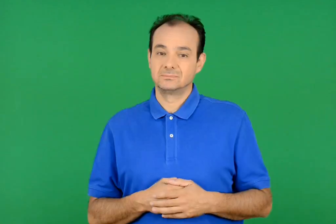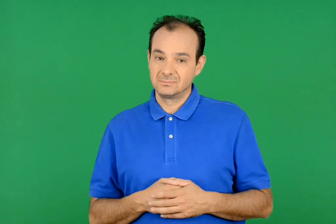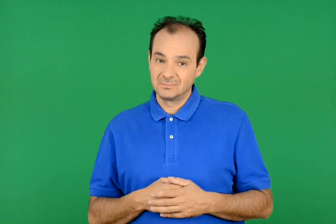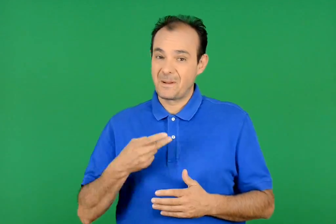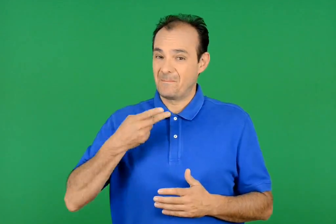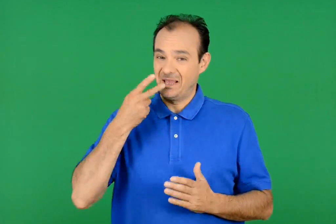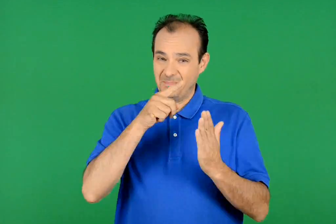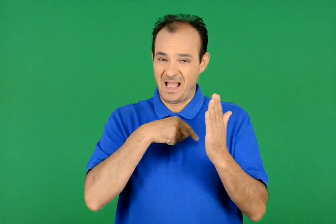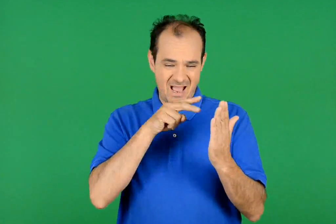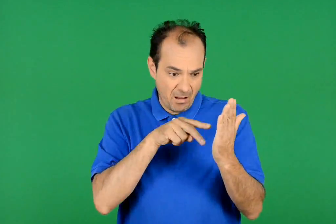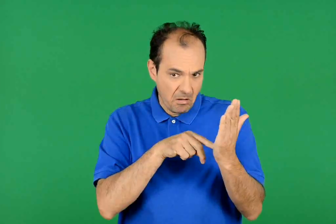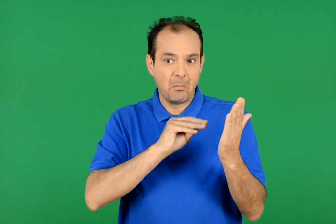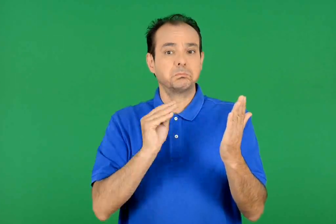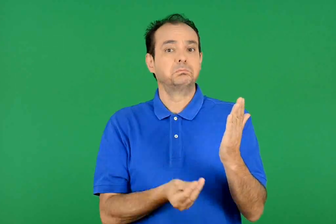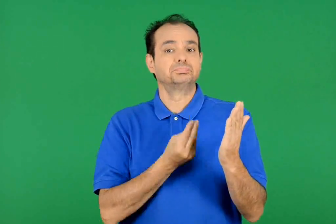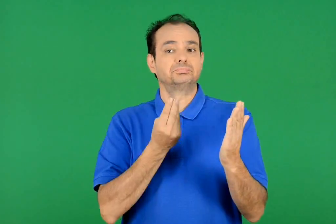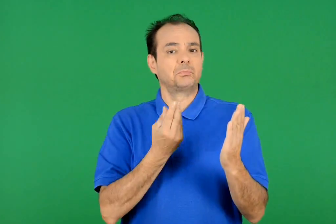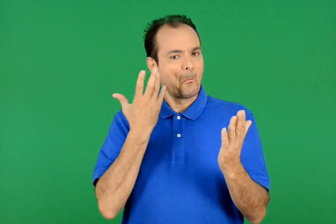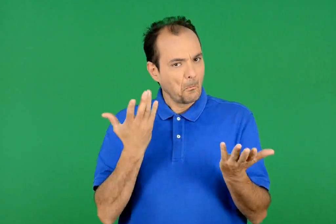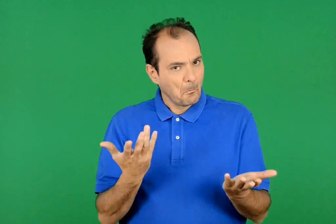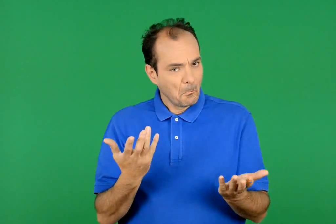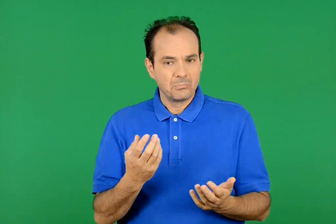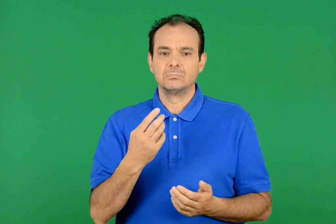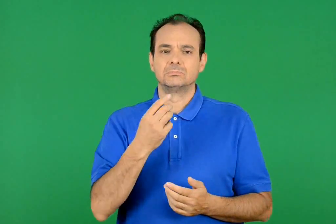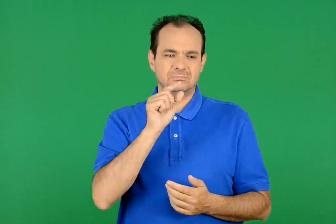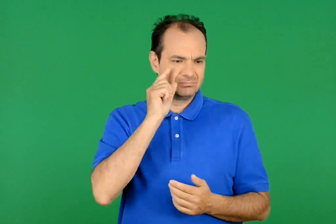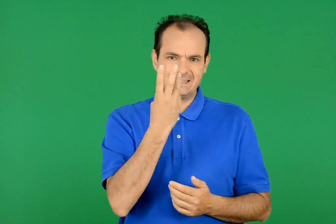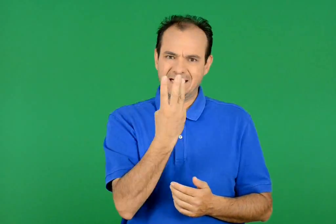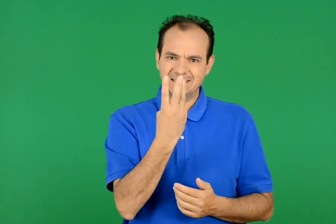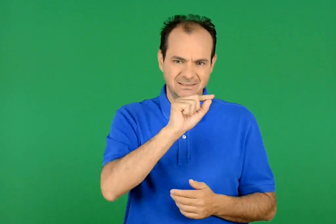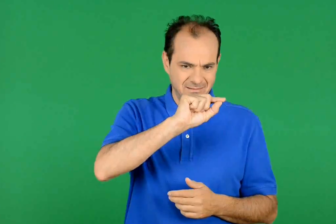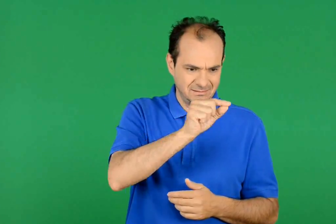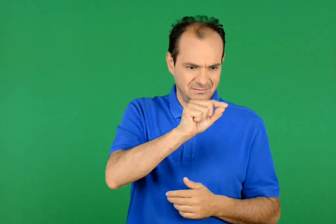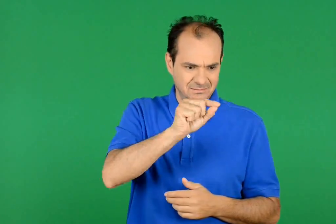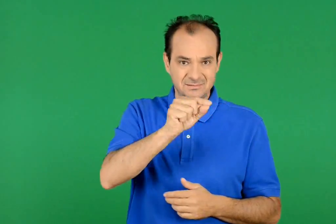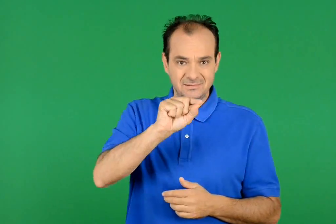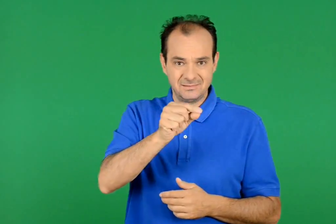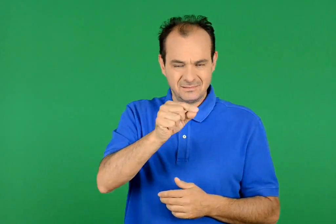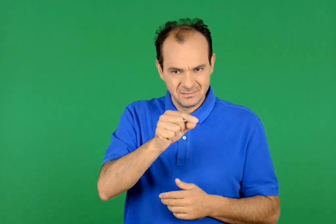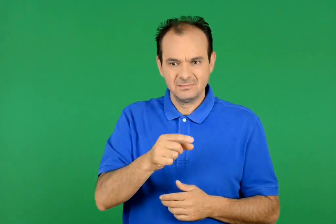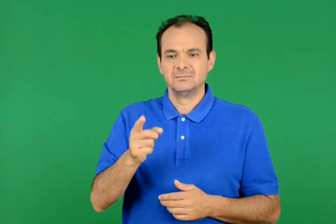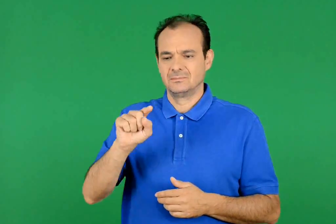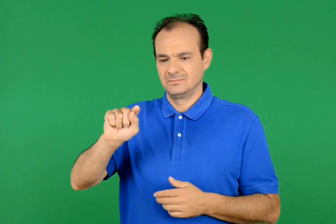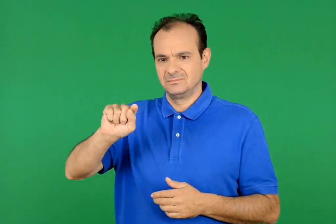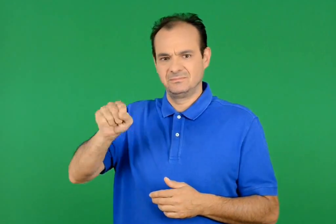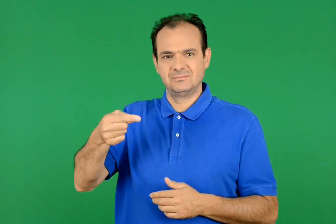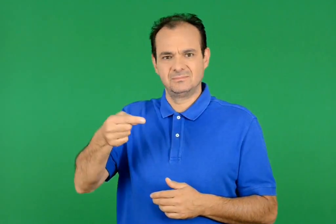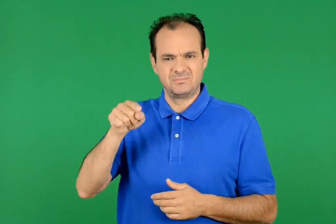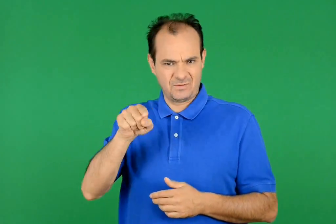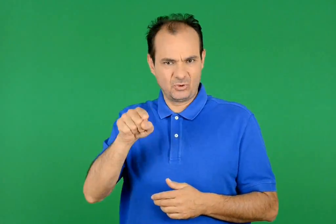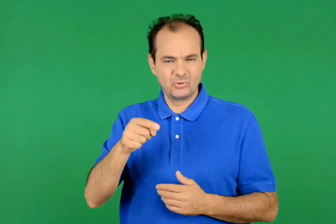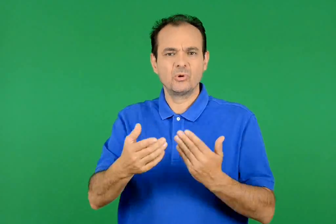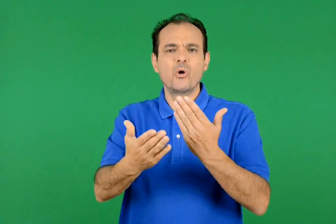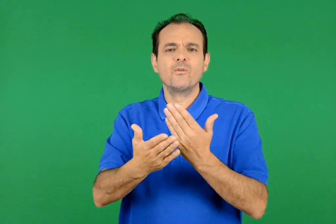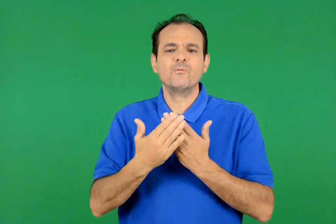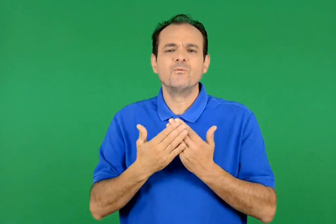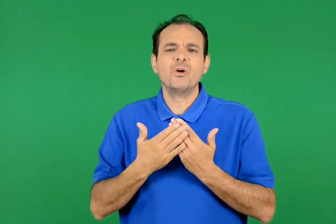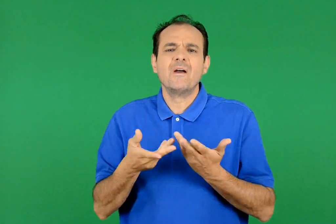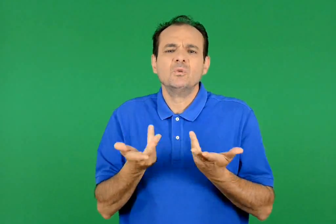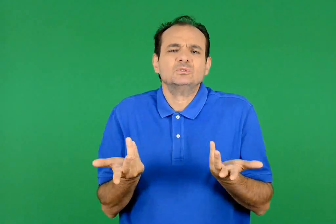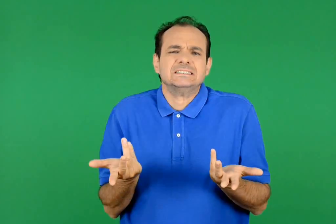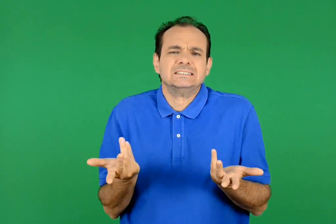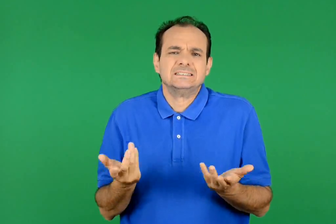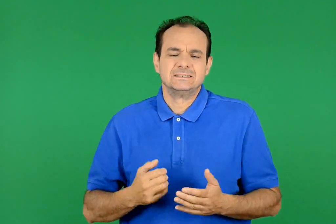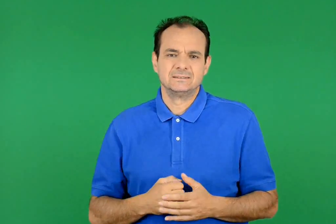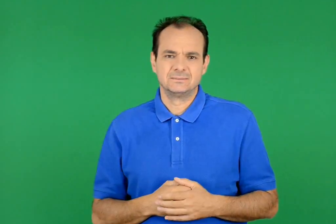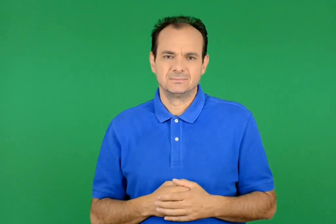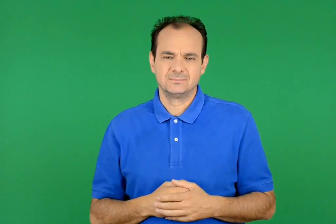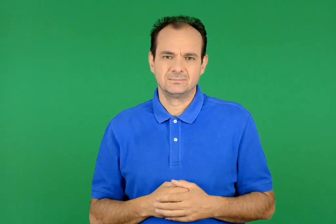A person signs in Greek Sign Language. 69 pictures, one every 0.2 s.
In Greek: στο ποίημα πρόσεξα ότι υπάρχουν τρεις τελείες και το σημάδι , . σε τι μας βοηθούν ;
